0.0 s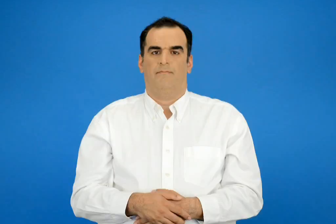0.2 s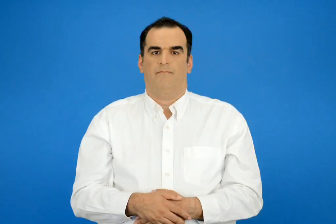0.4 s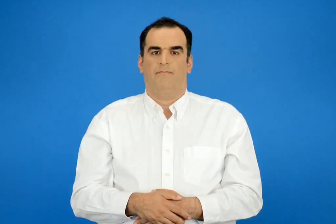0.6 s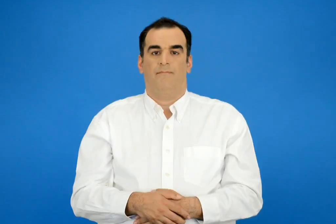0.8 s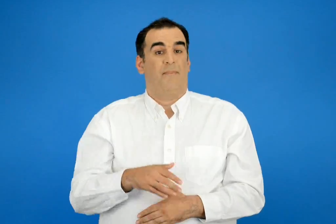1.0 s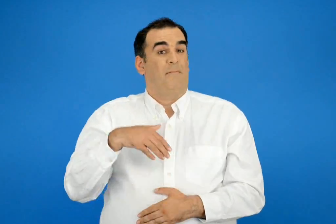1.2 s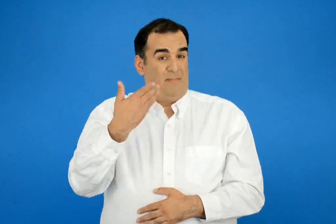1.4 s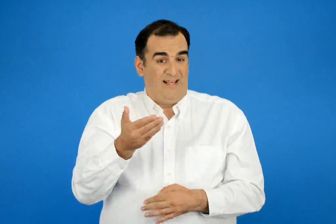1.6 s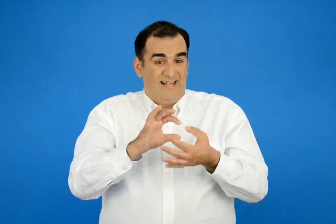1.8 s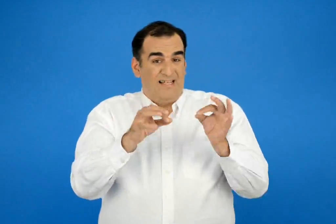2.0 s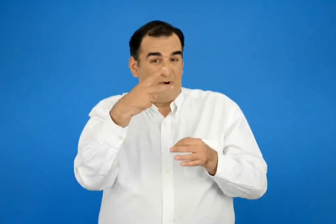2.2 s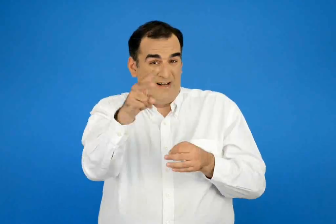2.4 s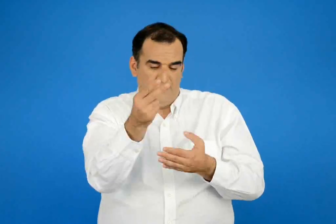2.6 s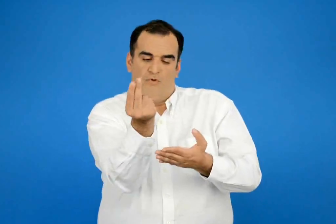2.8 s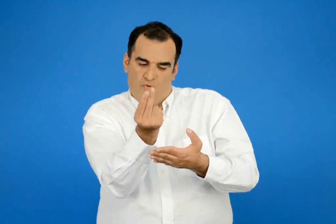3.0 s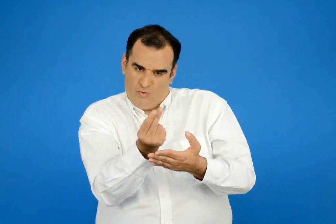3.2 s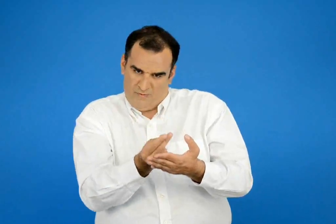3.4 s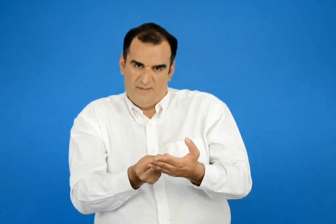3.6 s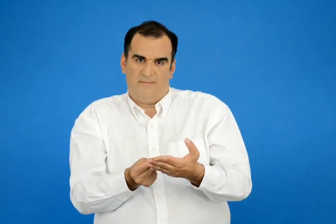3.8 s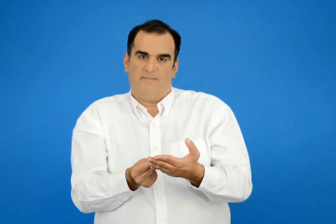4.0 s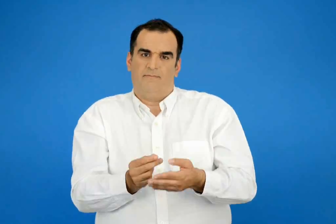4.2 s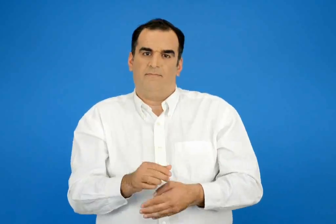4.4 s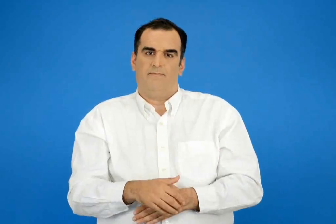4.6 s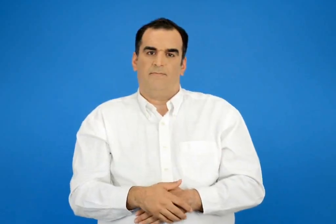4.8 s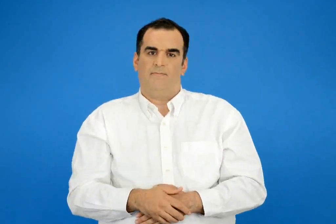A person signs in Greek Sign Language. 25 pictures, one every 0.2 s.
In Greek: έπειτα ζωγράφισε την ιστορία σου
